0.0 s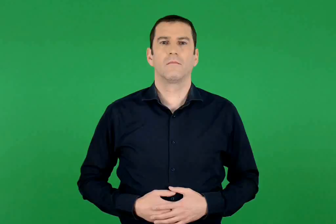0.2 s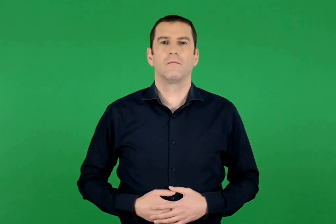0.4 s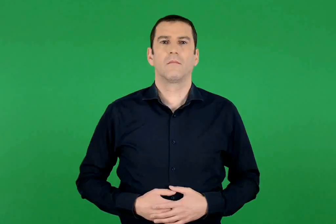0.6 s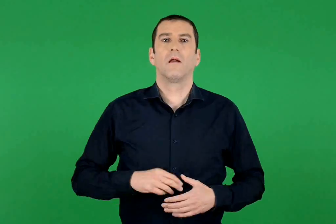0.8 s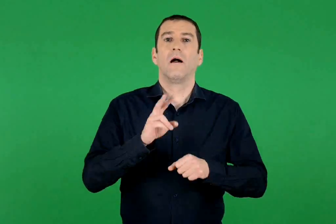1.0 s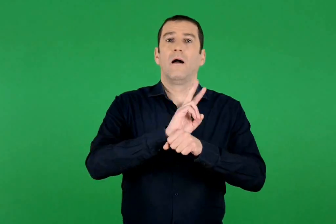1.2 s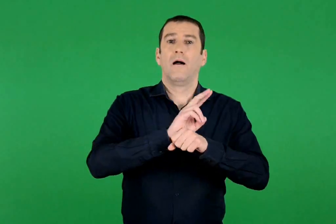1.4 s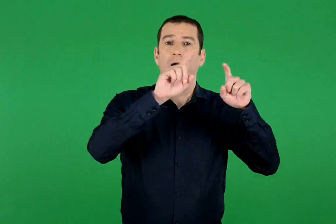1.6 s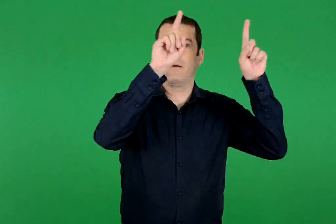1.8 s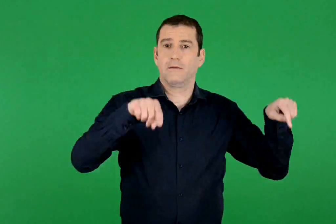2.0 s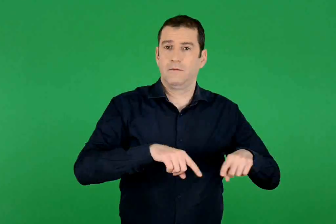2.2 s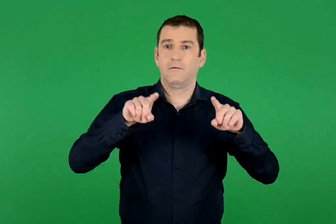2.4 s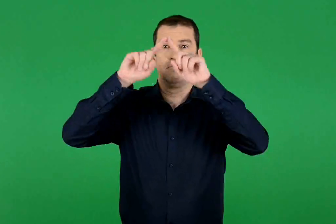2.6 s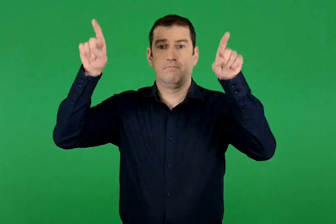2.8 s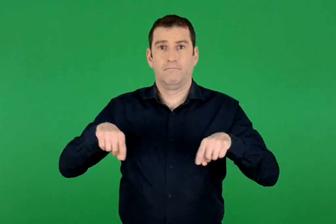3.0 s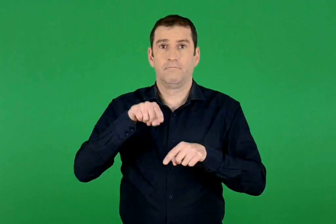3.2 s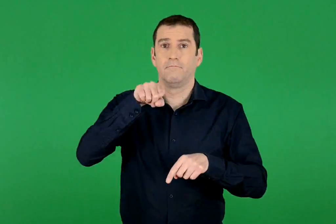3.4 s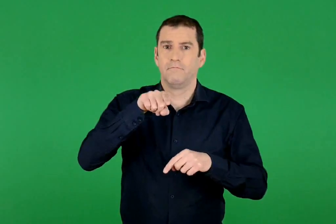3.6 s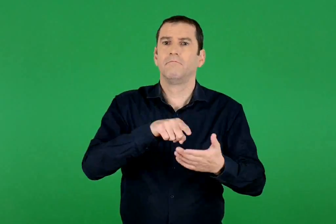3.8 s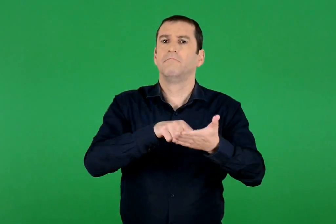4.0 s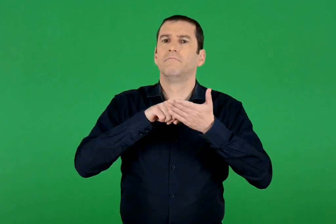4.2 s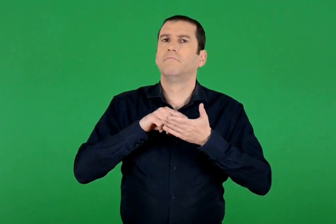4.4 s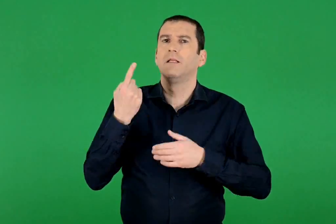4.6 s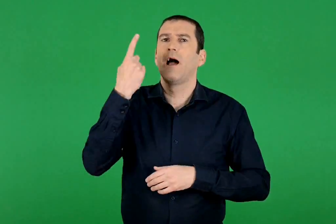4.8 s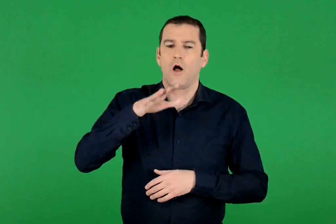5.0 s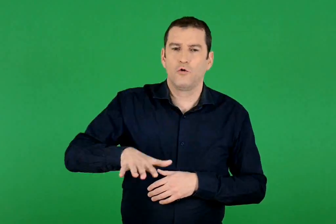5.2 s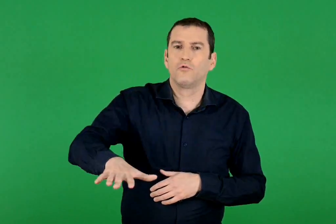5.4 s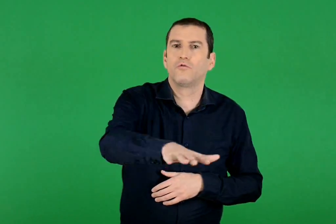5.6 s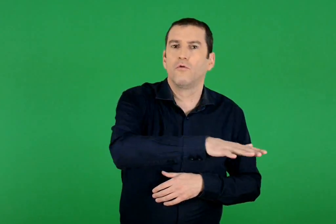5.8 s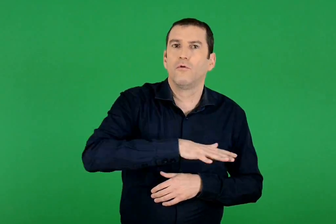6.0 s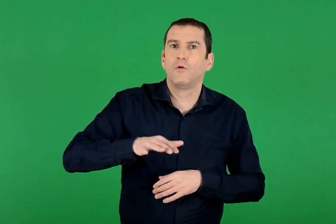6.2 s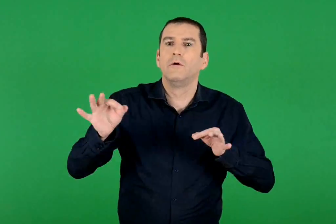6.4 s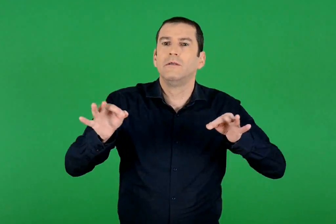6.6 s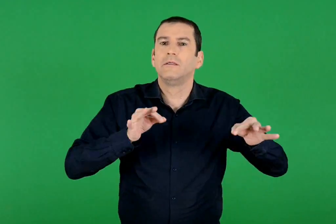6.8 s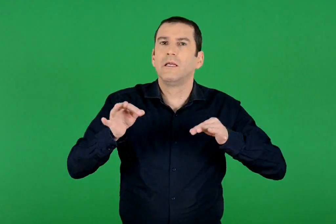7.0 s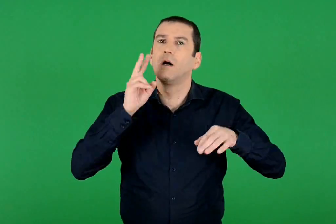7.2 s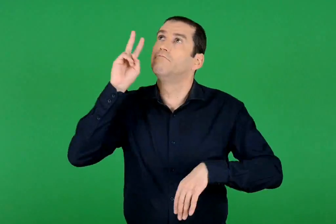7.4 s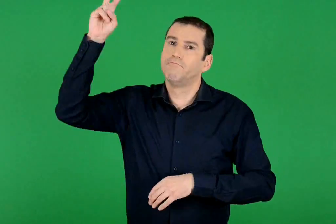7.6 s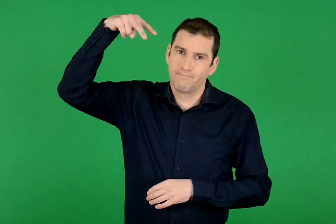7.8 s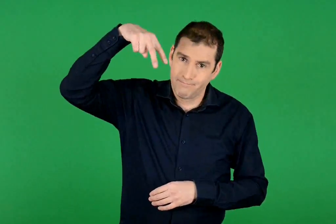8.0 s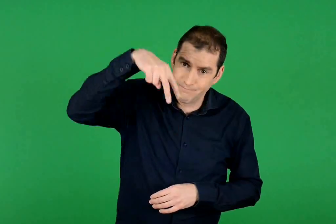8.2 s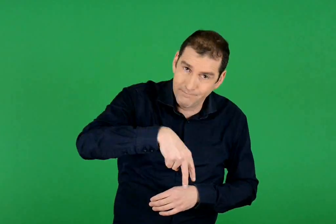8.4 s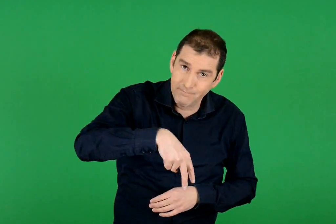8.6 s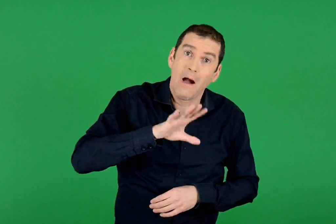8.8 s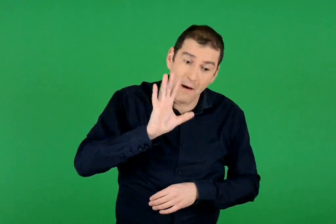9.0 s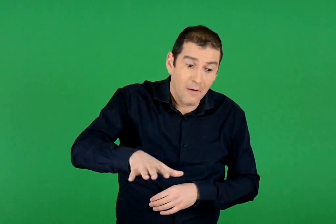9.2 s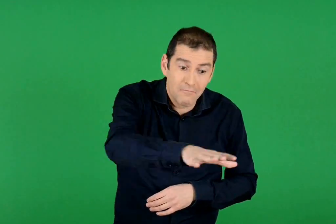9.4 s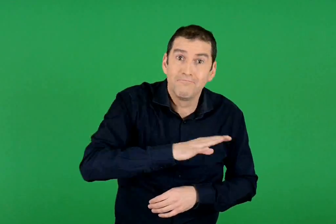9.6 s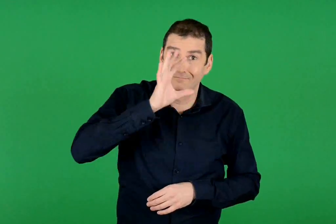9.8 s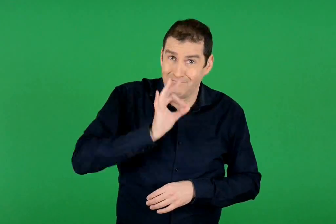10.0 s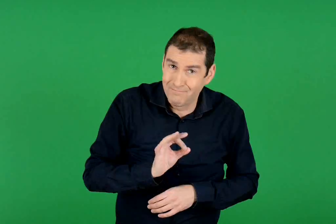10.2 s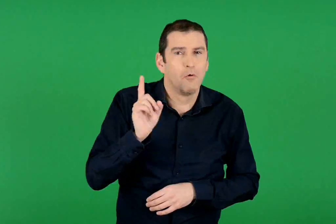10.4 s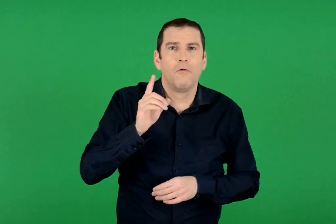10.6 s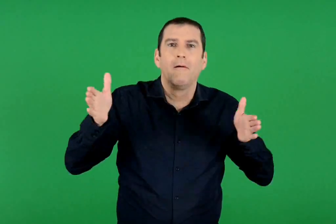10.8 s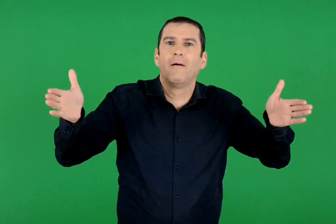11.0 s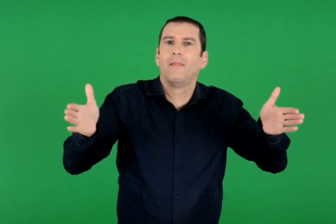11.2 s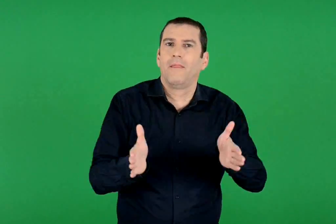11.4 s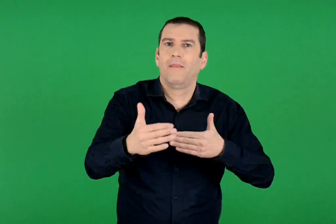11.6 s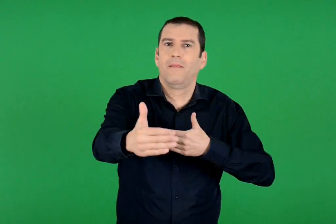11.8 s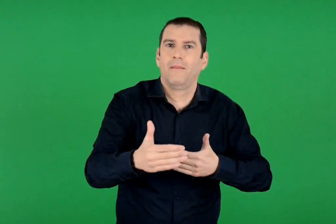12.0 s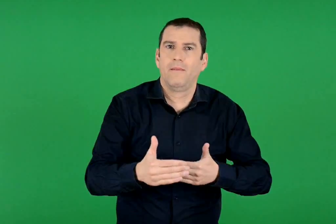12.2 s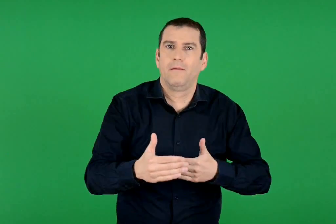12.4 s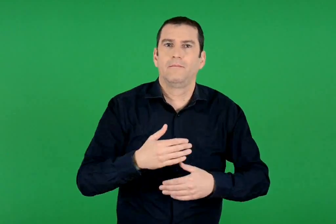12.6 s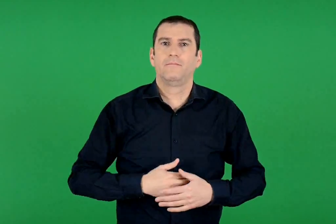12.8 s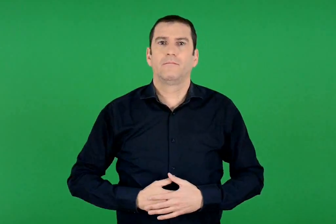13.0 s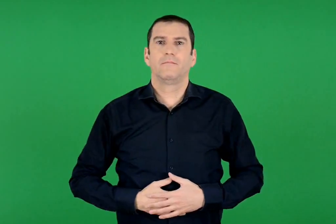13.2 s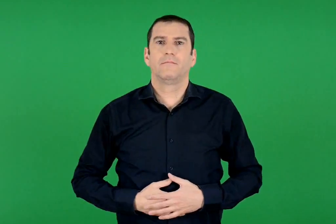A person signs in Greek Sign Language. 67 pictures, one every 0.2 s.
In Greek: οι χάρτες παρουσιάζουν το σχήμα ενός τόπου όπως φαίνεται από ψηλά αλλά πολύ μικρότερο από ό ,τι είναι στην πραγματικότητα
